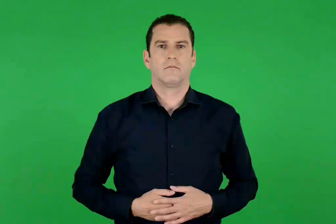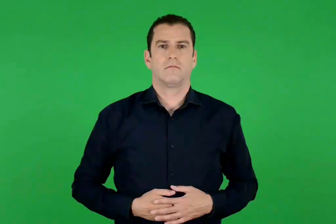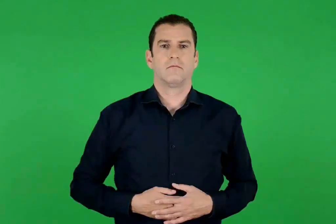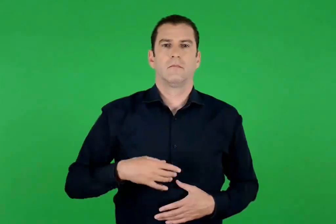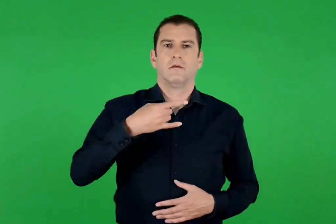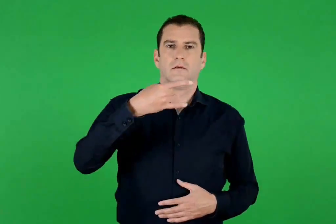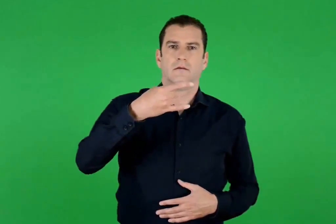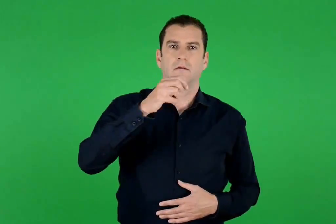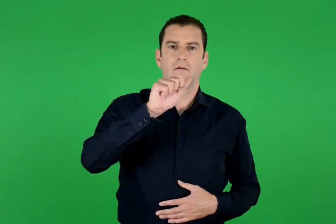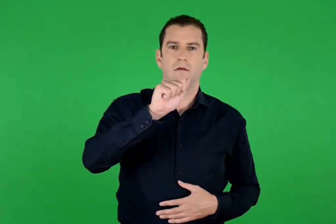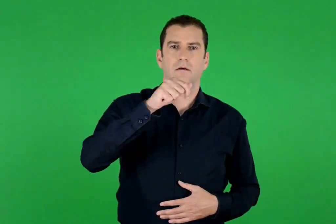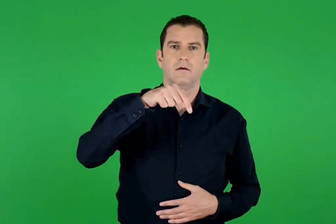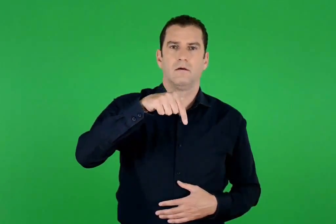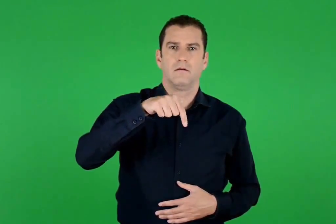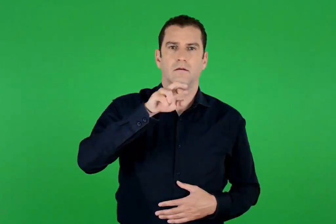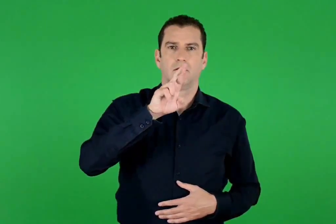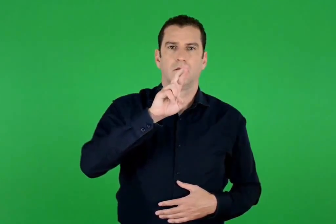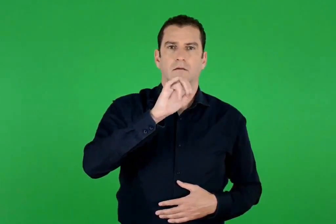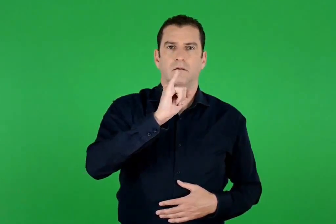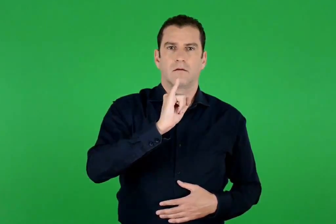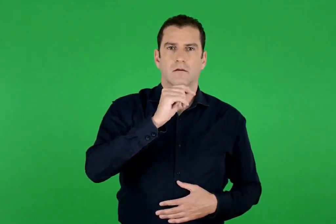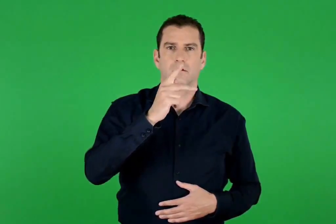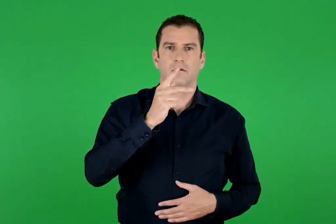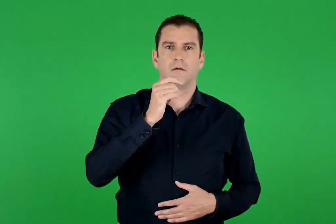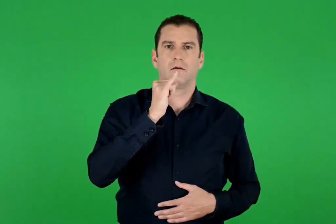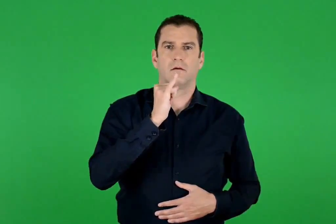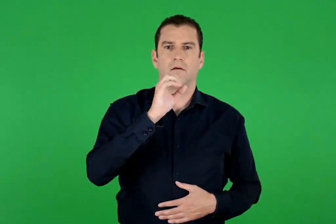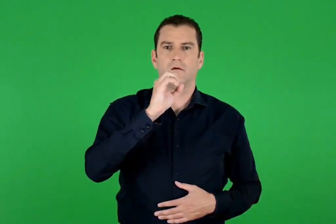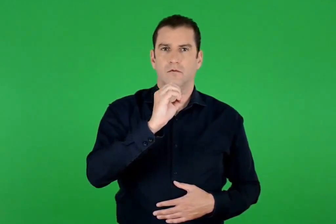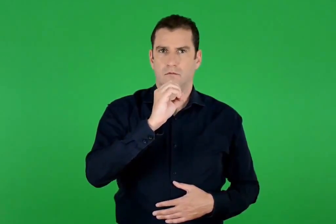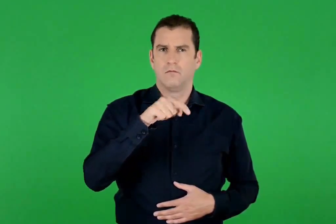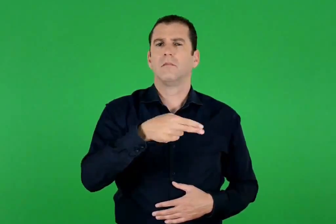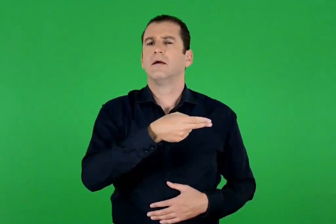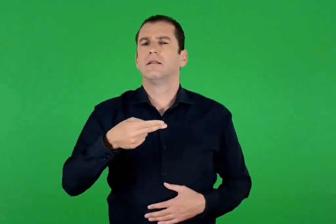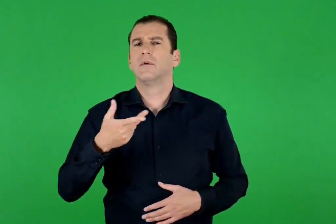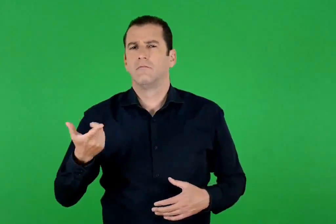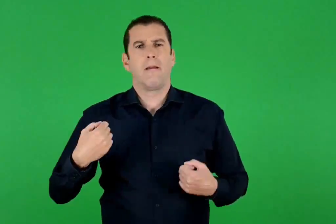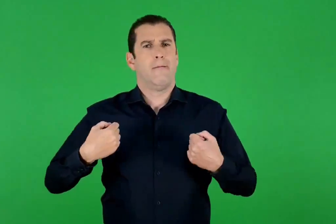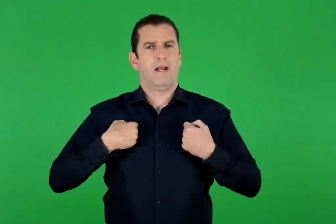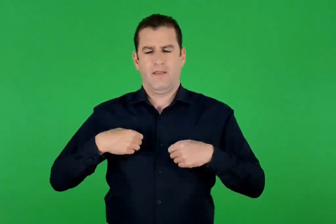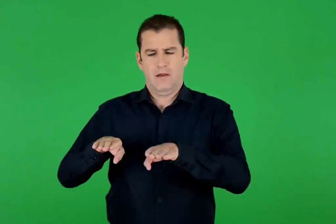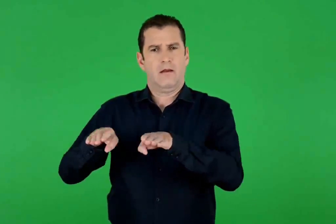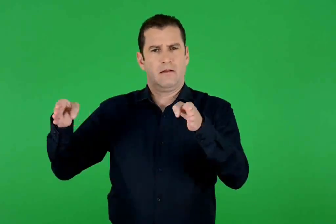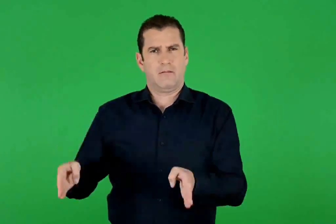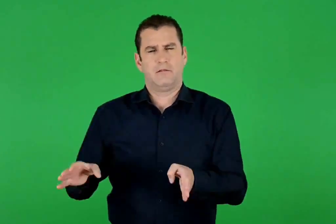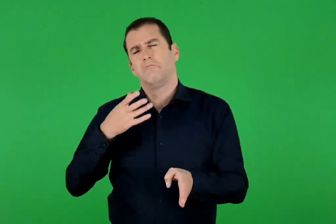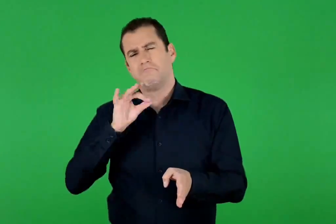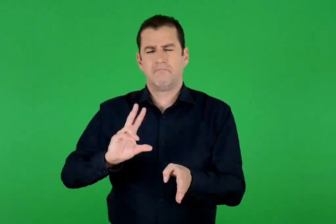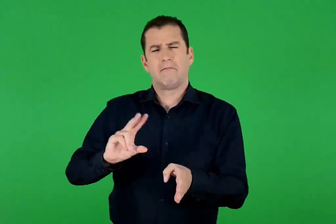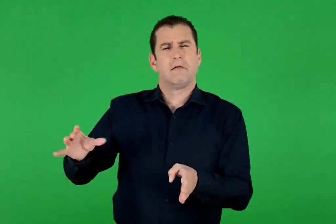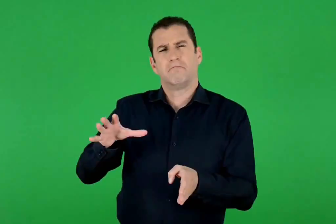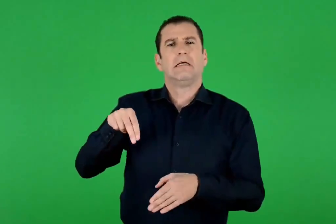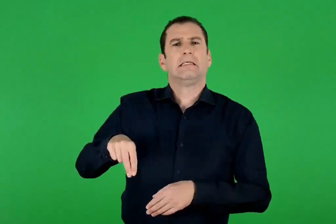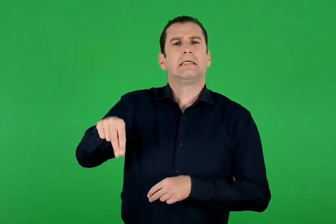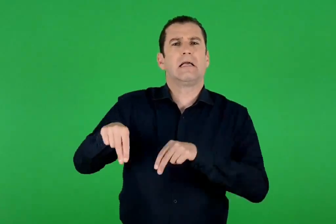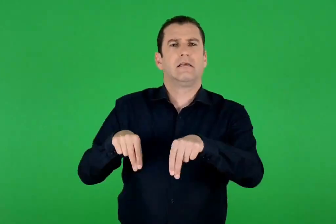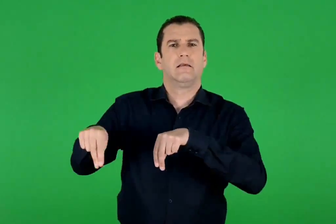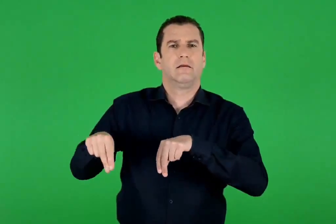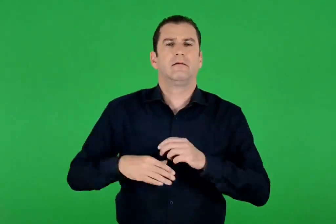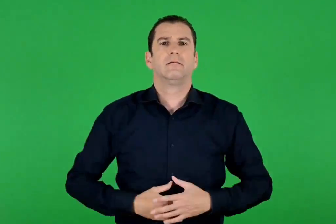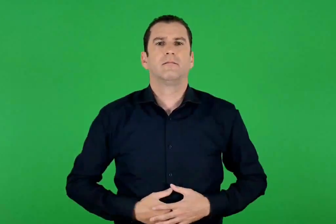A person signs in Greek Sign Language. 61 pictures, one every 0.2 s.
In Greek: ζατρίκιο επιτραπέζιο παιχνίδι , που έμοιαζε με το σκάκι
